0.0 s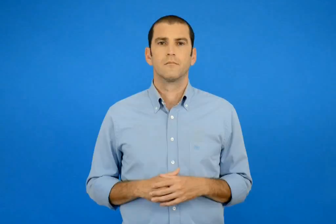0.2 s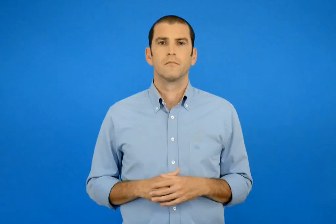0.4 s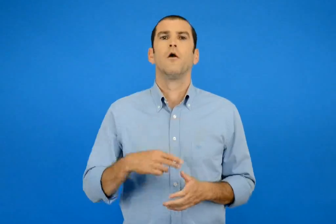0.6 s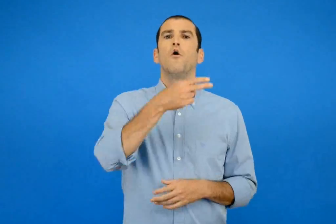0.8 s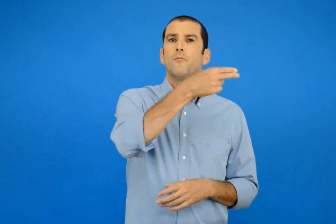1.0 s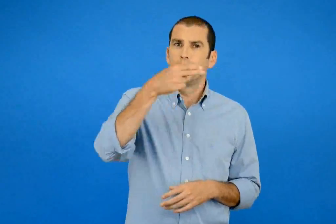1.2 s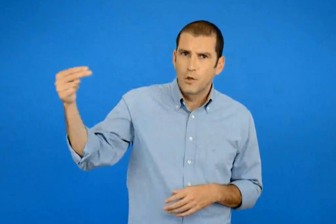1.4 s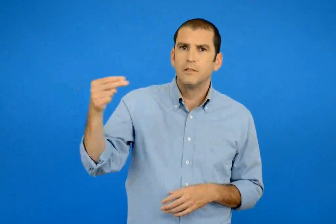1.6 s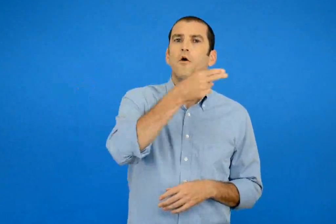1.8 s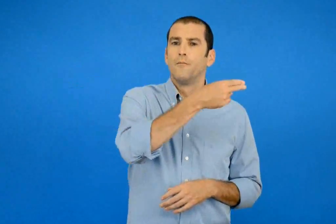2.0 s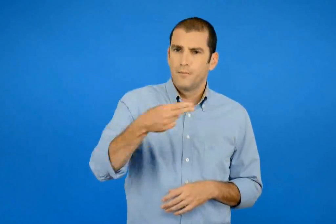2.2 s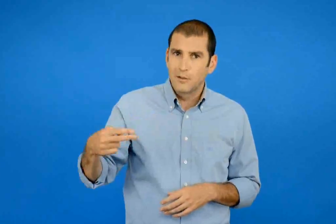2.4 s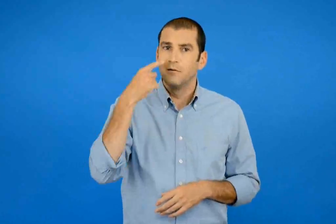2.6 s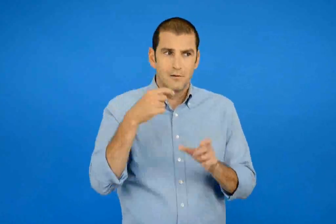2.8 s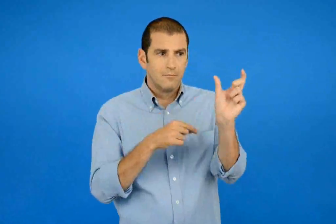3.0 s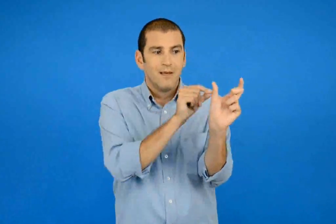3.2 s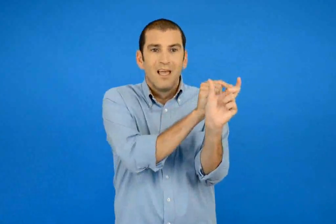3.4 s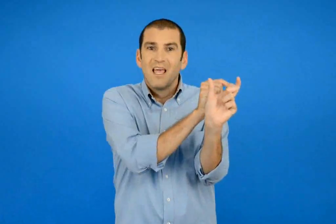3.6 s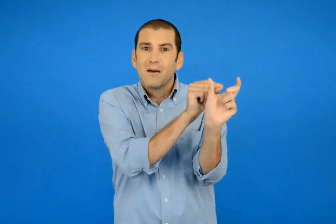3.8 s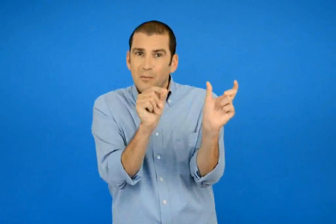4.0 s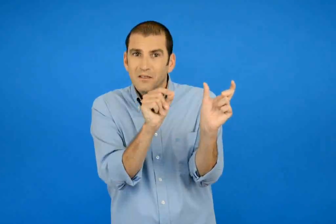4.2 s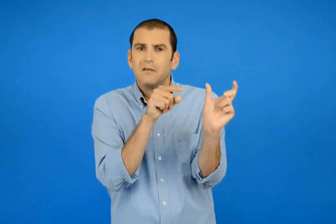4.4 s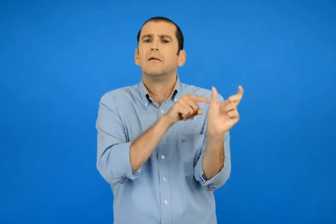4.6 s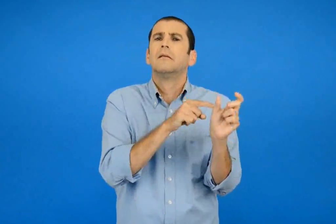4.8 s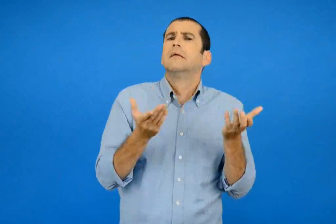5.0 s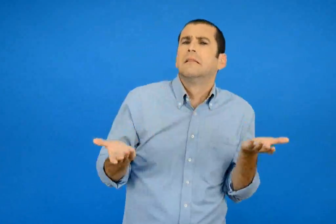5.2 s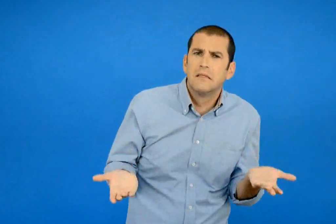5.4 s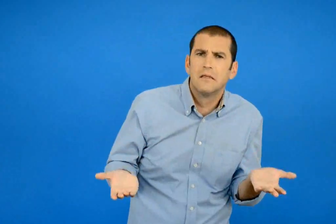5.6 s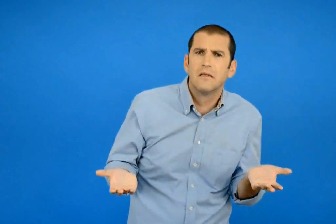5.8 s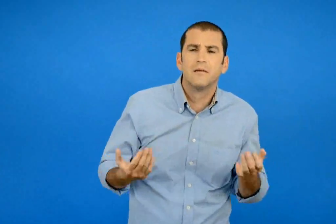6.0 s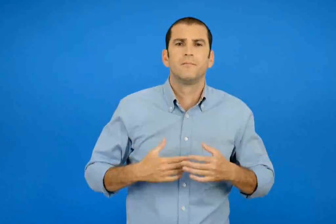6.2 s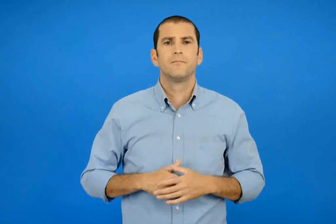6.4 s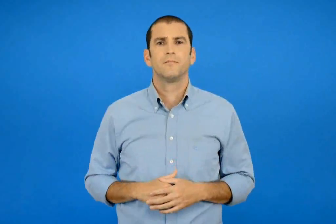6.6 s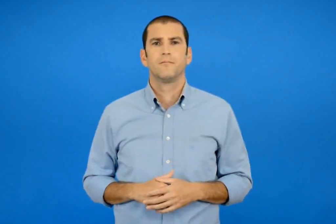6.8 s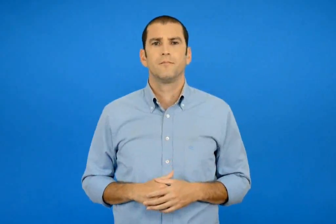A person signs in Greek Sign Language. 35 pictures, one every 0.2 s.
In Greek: τι συμβαίνει με το υπογραμμισμένο μέρος της κάθε πρότασης ;
